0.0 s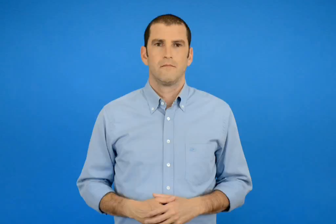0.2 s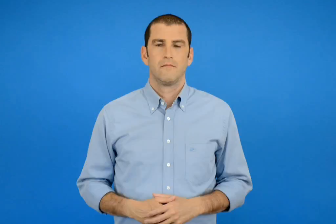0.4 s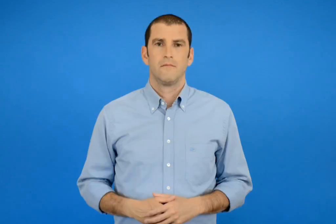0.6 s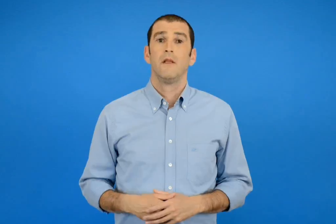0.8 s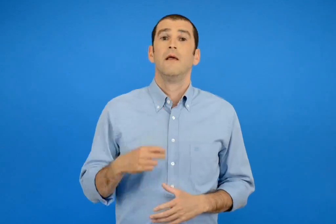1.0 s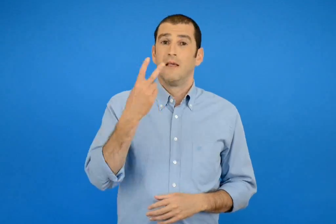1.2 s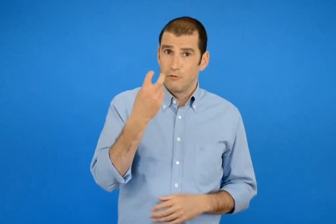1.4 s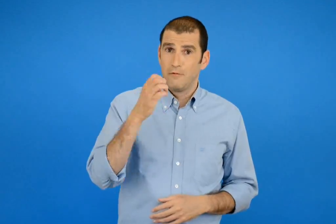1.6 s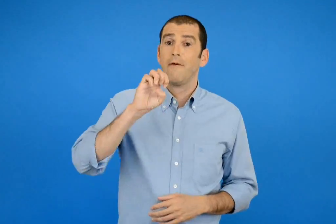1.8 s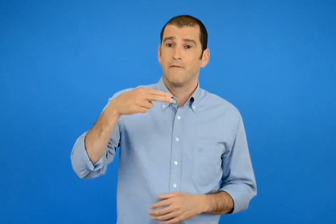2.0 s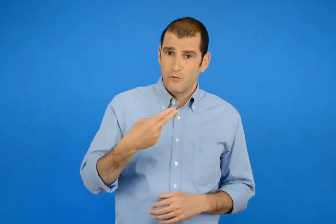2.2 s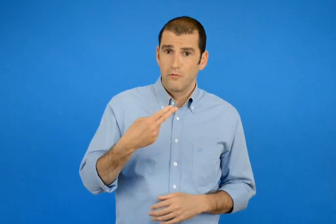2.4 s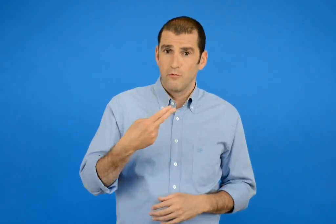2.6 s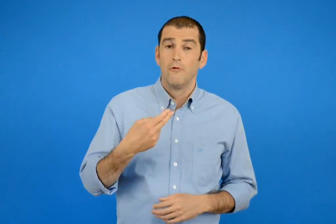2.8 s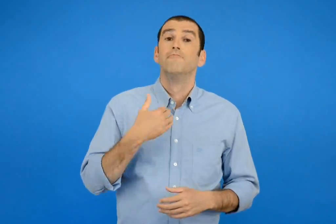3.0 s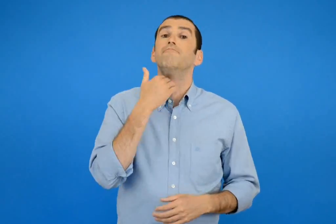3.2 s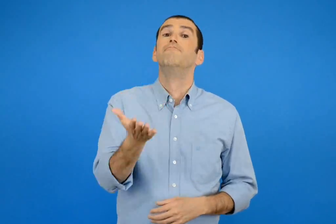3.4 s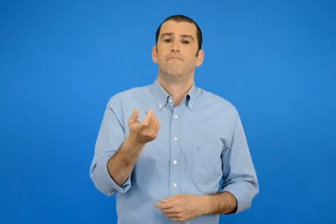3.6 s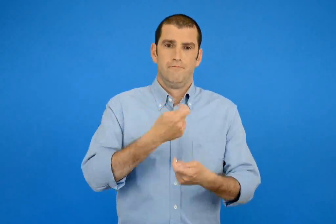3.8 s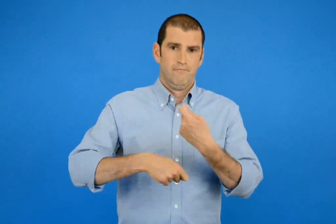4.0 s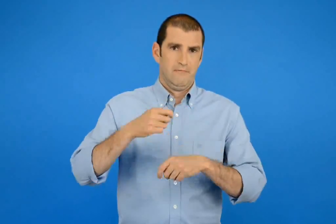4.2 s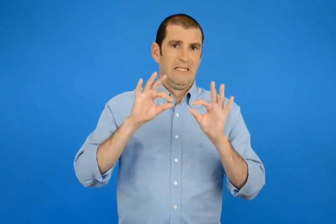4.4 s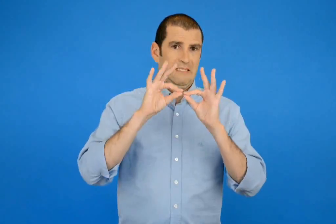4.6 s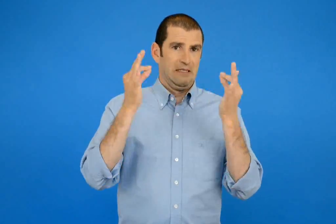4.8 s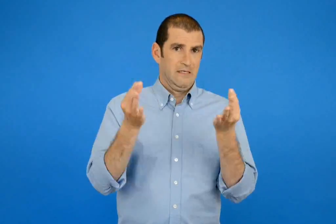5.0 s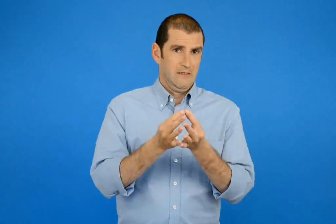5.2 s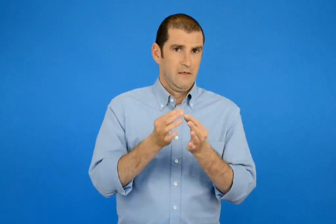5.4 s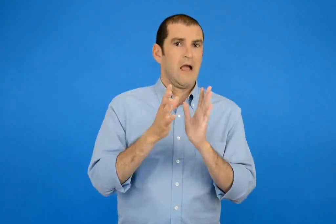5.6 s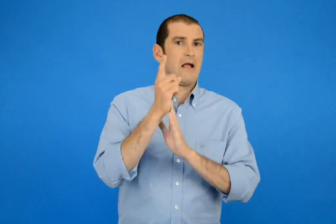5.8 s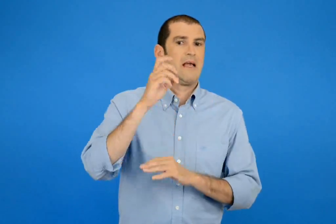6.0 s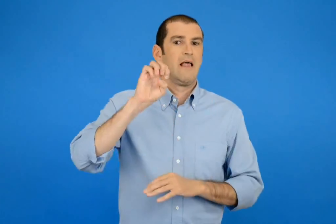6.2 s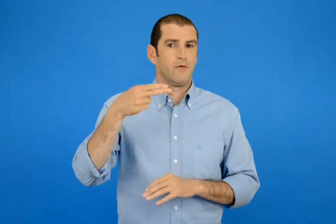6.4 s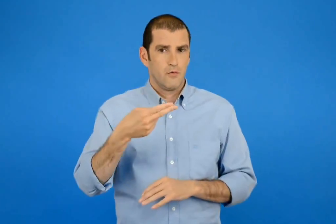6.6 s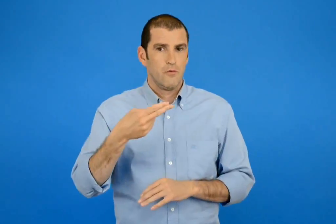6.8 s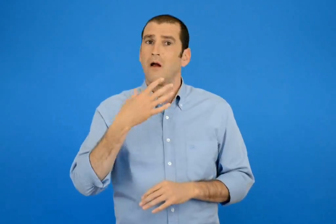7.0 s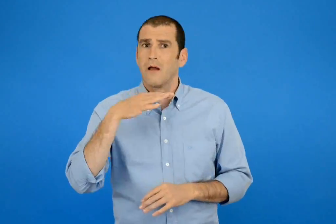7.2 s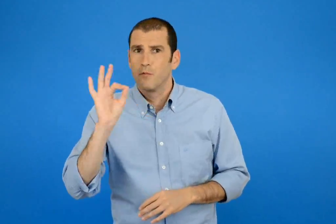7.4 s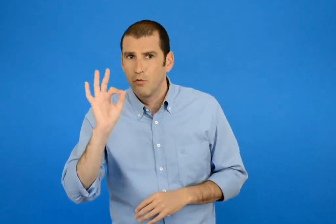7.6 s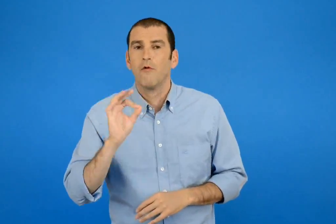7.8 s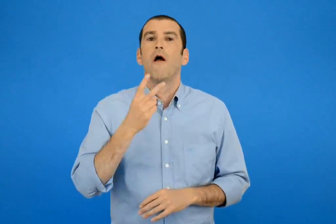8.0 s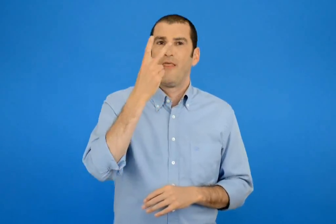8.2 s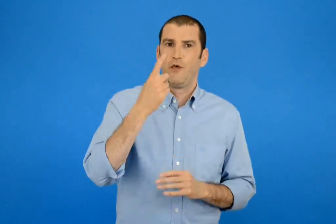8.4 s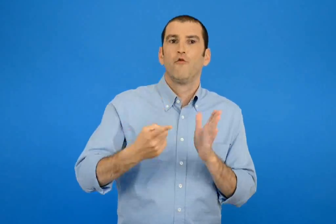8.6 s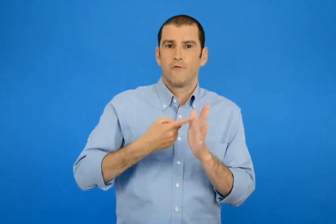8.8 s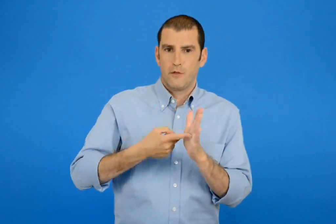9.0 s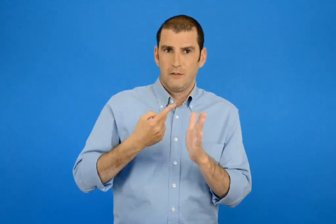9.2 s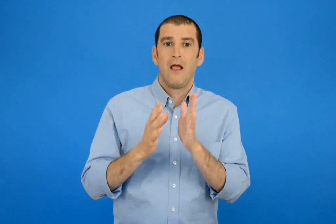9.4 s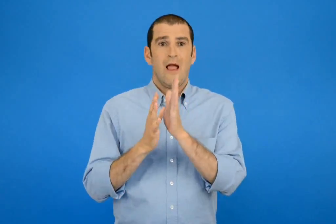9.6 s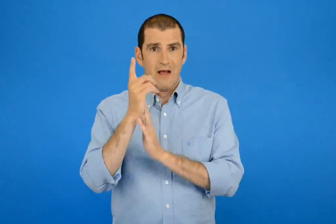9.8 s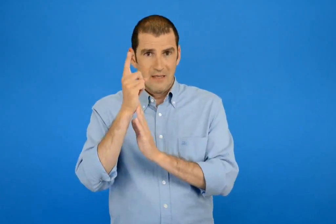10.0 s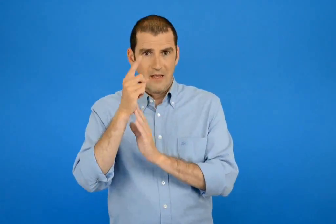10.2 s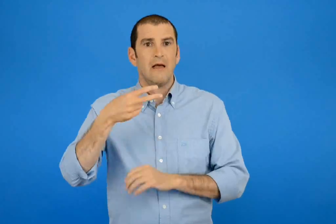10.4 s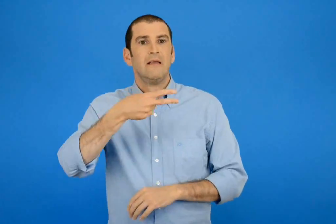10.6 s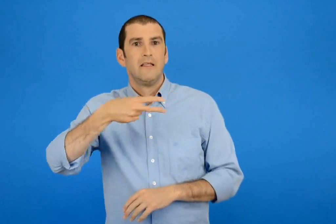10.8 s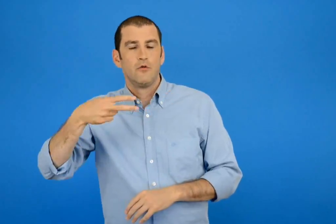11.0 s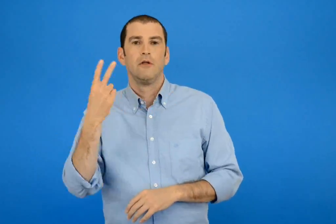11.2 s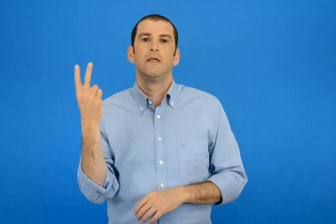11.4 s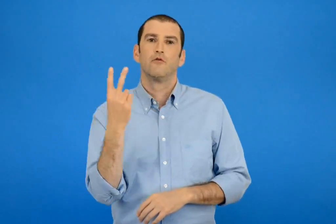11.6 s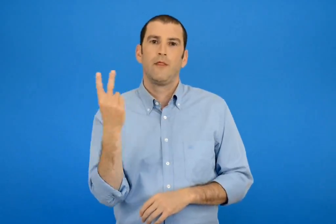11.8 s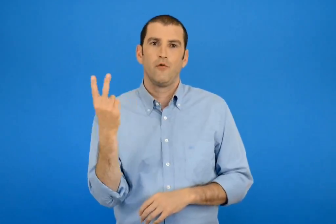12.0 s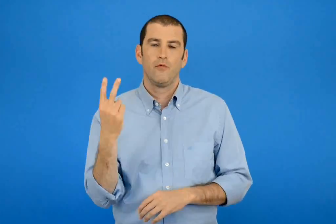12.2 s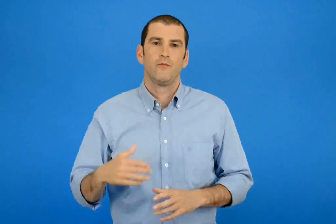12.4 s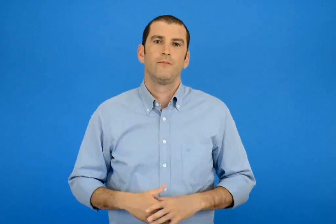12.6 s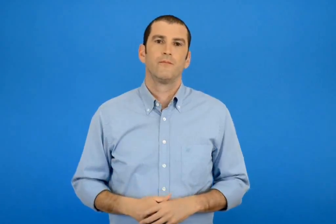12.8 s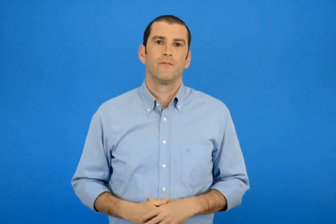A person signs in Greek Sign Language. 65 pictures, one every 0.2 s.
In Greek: με 20 € δεν μπορώ να αγοράσω 2 σιντί των 11 € γιατι 2χ11 = 22
